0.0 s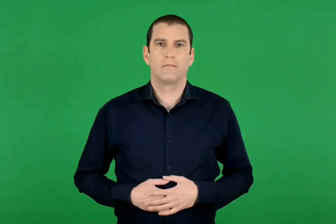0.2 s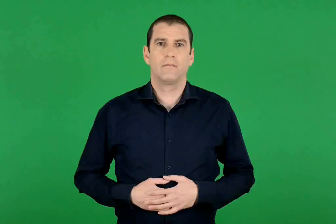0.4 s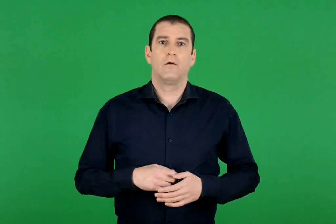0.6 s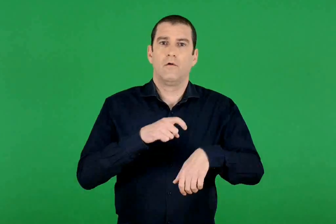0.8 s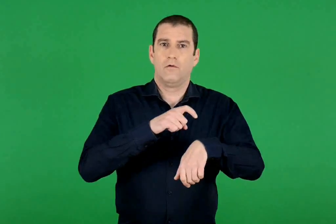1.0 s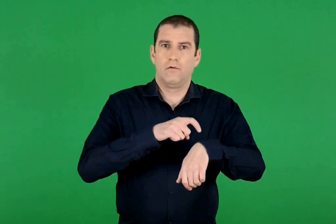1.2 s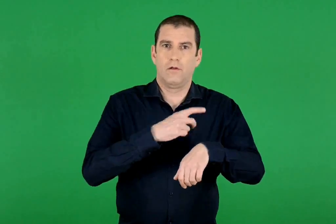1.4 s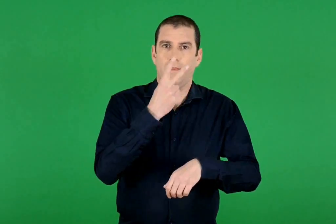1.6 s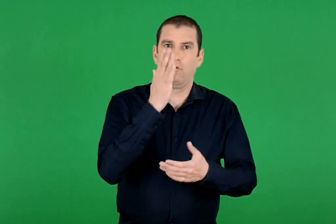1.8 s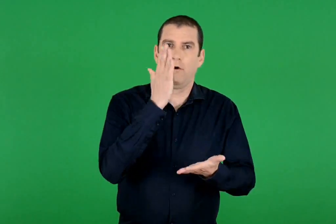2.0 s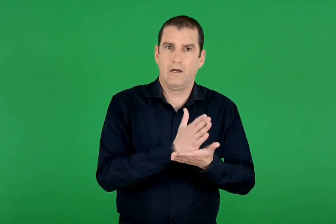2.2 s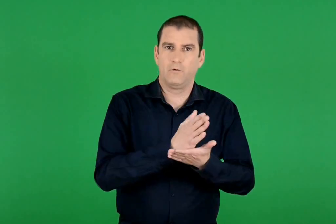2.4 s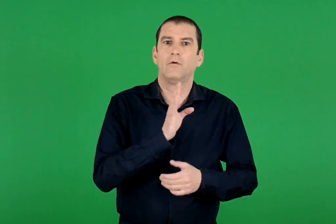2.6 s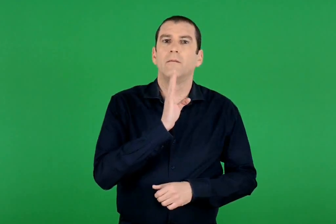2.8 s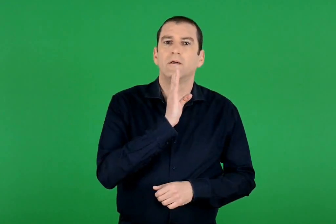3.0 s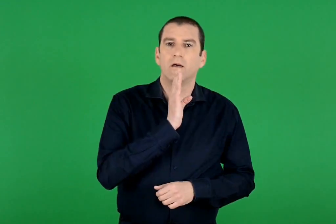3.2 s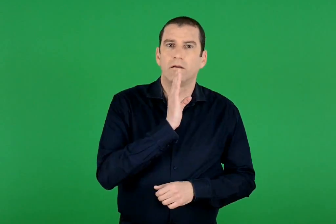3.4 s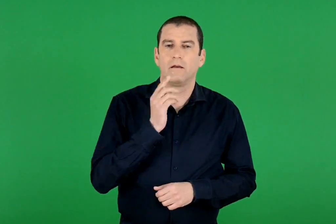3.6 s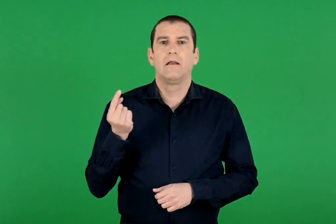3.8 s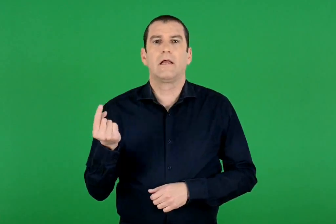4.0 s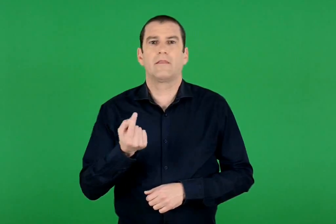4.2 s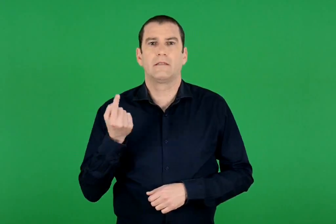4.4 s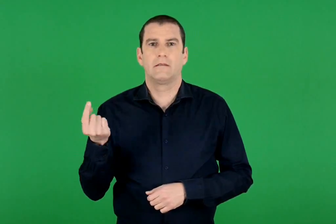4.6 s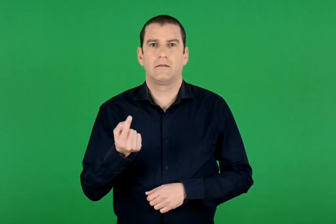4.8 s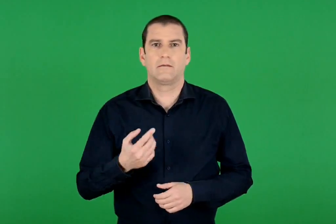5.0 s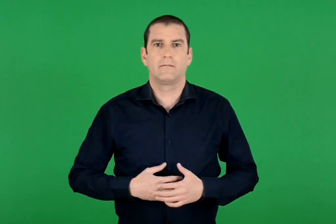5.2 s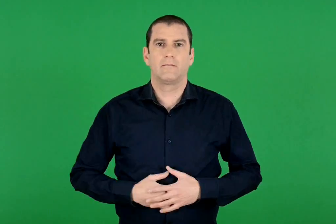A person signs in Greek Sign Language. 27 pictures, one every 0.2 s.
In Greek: 14 00 ειδήσεις
